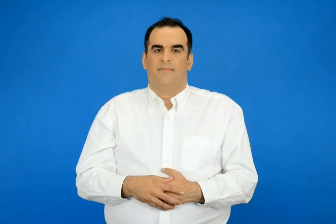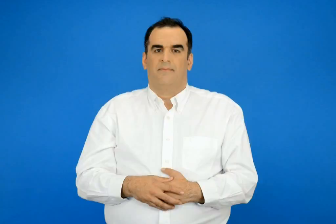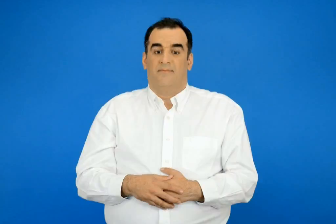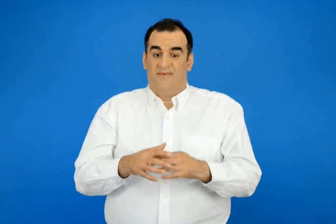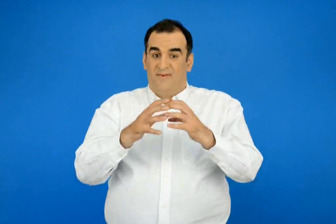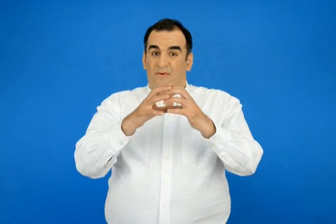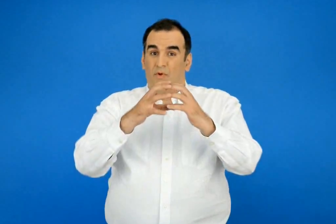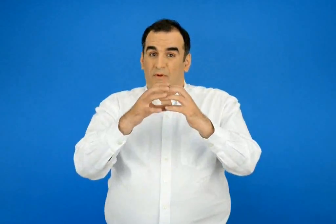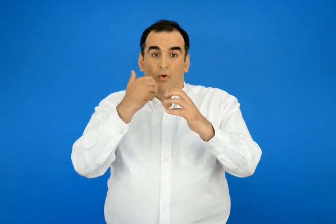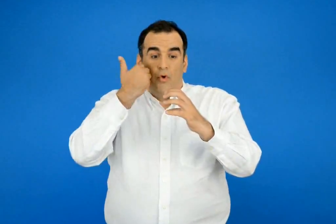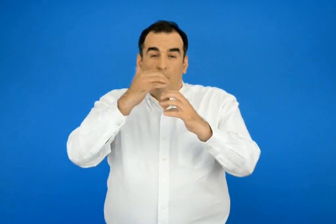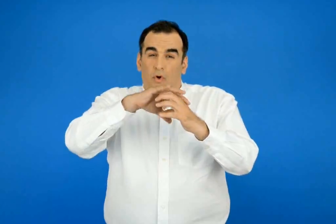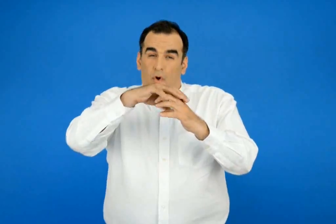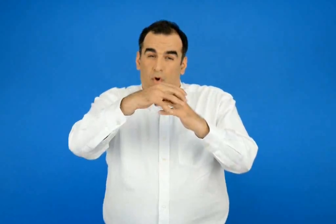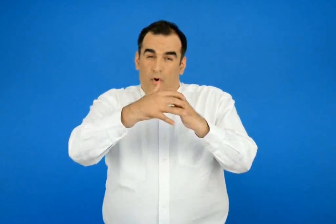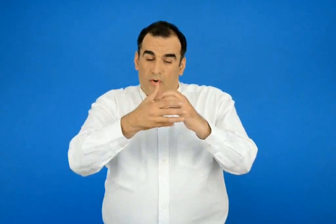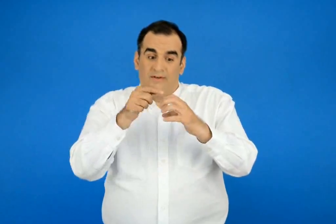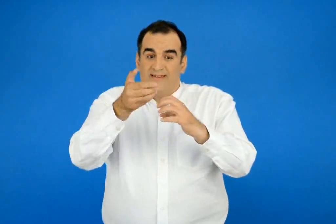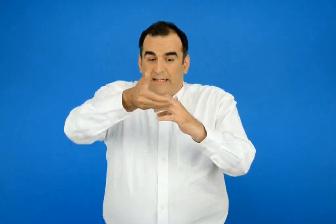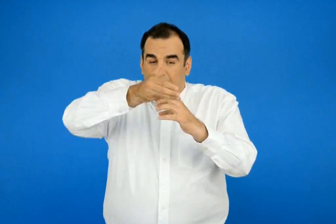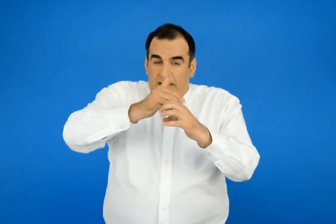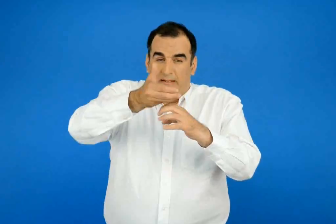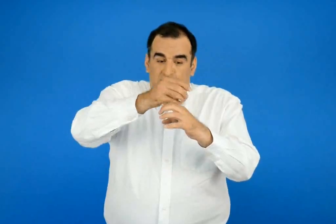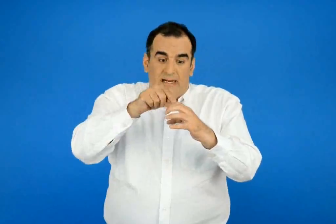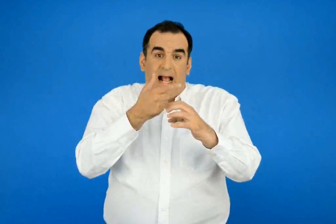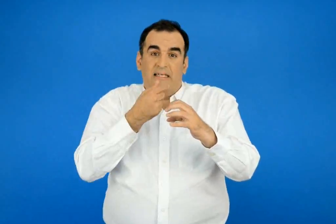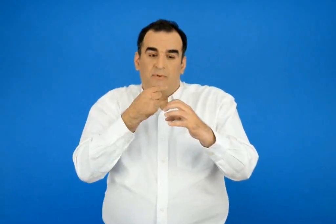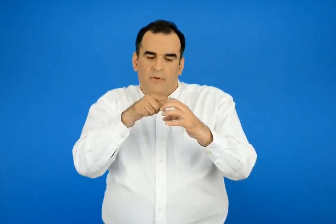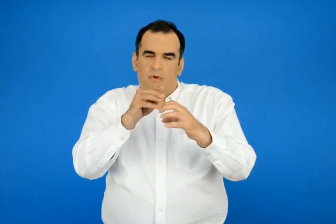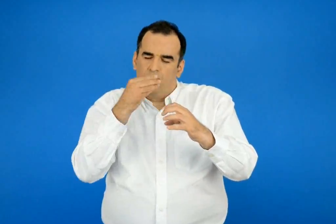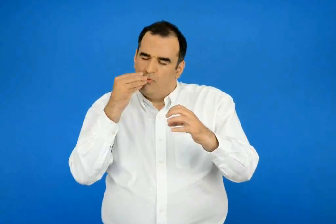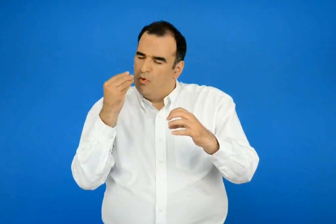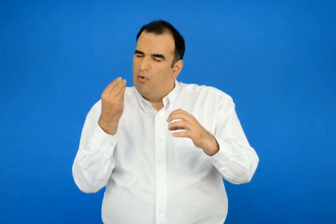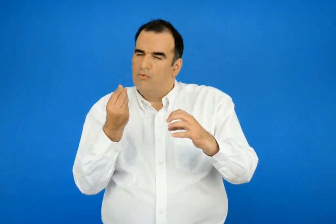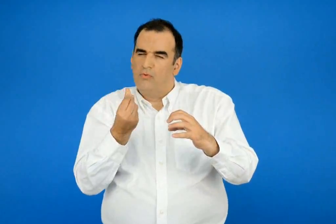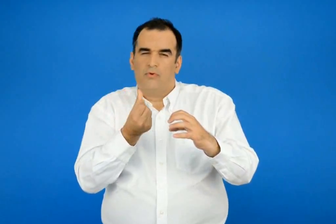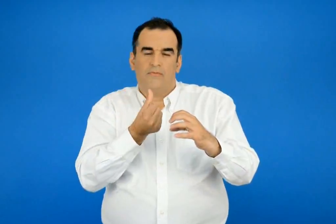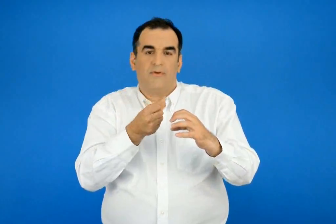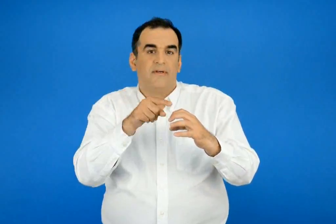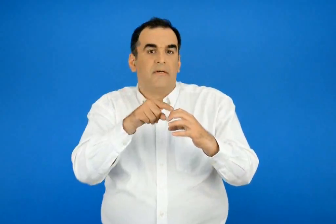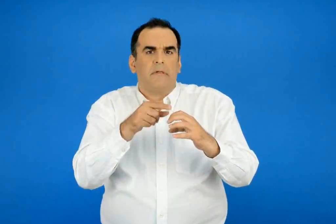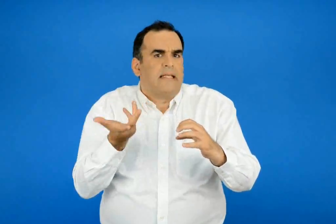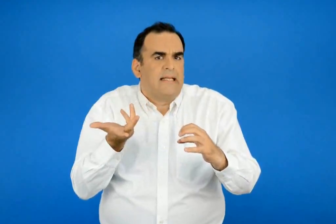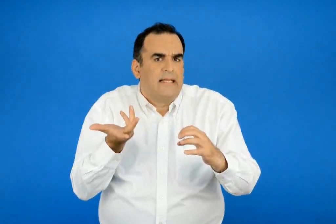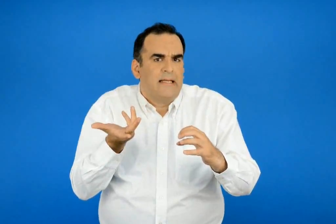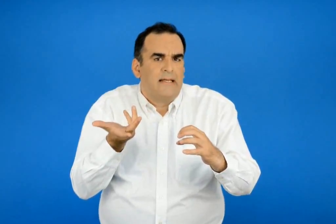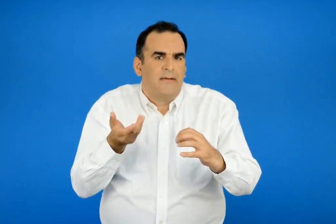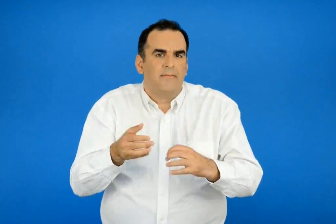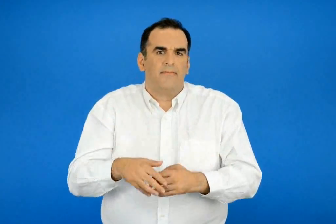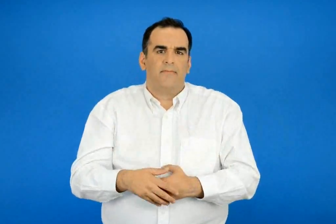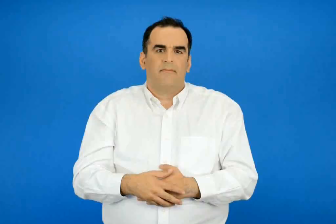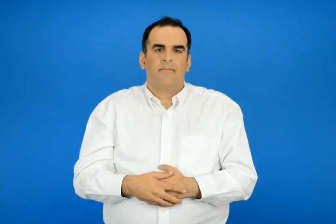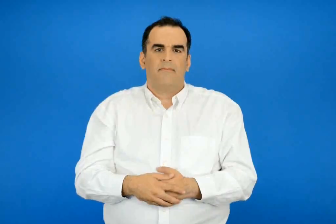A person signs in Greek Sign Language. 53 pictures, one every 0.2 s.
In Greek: είμαι τόπι κόκκινο κι αν με καθαρίσεις άσπρο νόστιμο καρπό αμέσως θα αντικρίσεις τι είναι ;
